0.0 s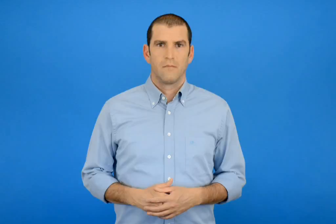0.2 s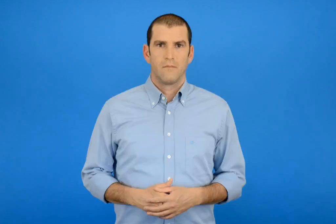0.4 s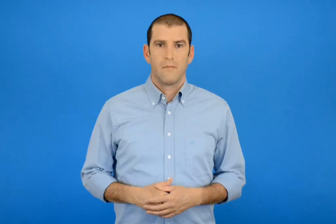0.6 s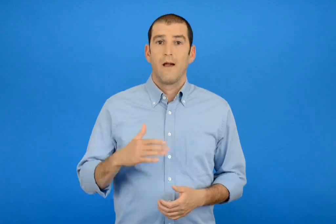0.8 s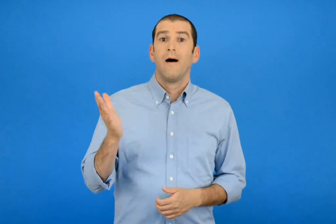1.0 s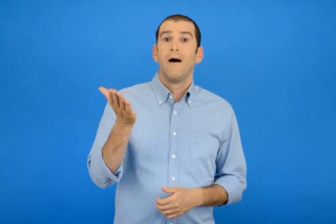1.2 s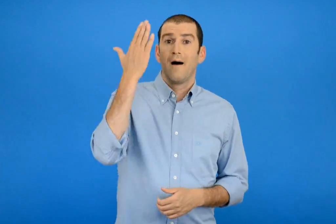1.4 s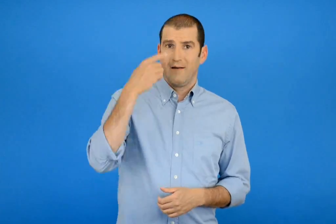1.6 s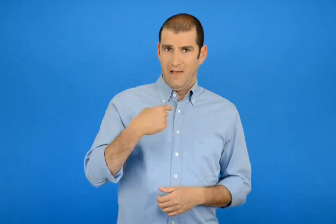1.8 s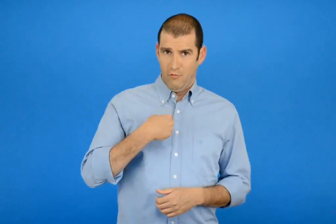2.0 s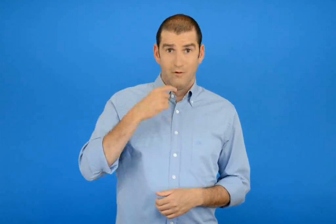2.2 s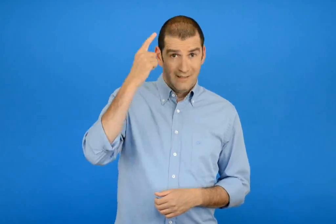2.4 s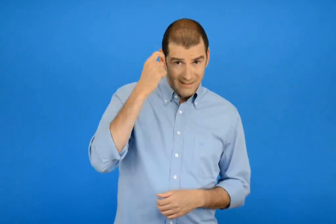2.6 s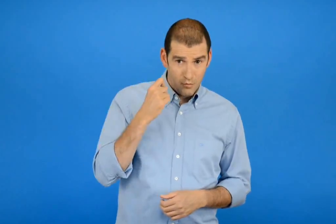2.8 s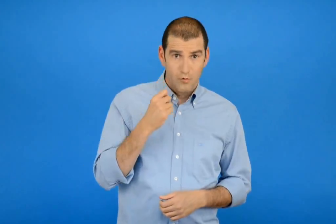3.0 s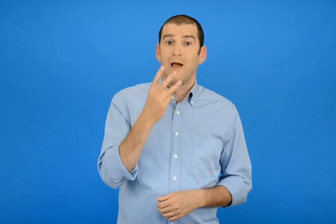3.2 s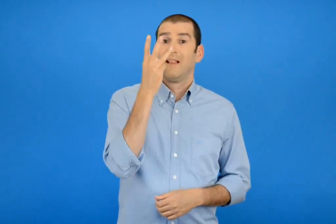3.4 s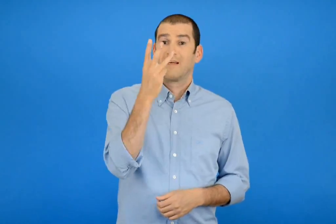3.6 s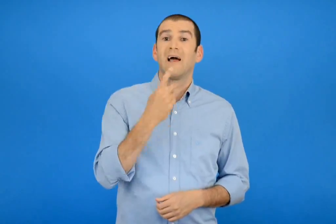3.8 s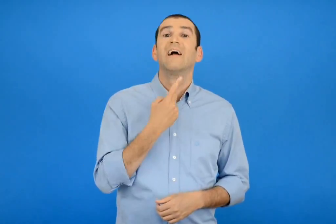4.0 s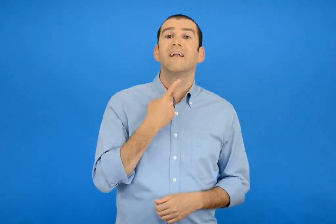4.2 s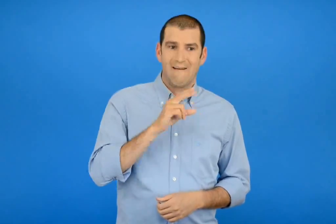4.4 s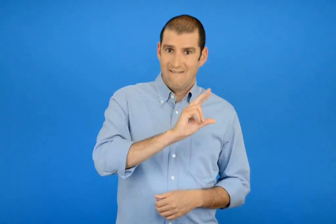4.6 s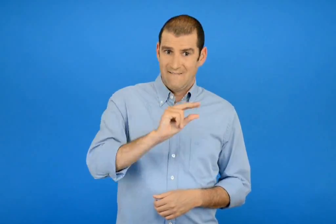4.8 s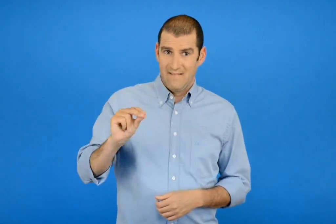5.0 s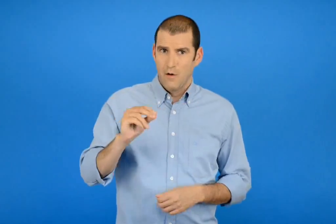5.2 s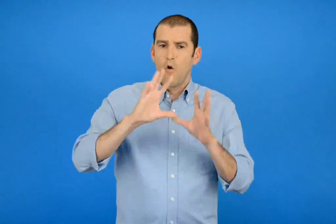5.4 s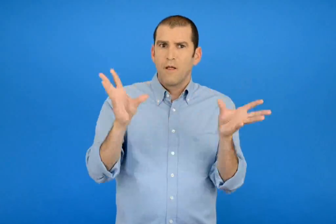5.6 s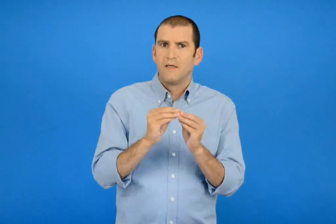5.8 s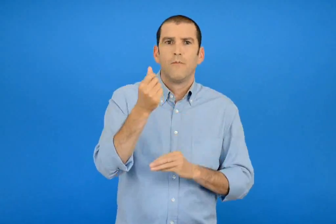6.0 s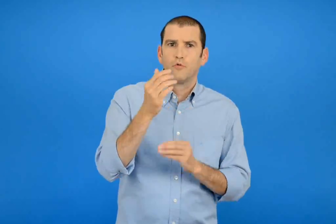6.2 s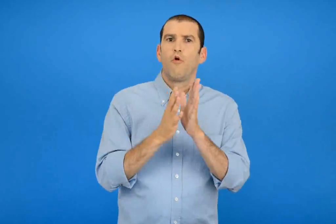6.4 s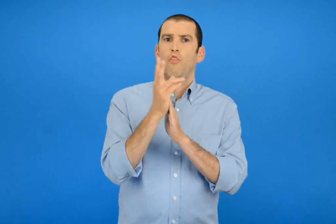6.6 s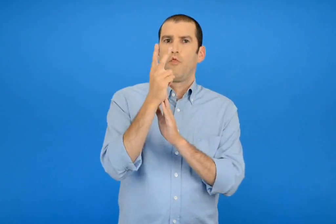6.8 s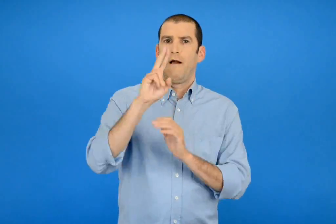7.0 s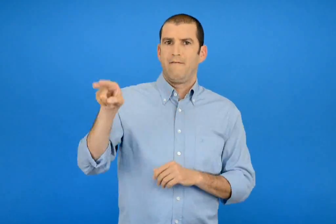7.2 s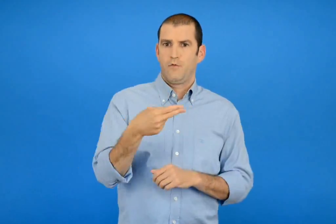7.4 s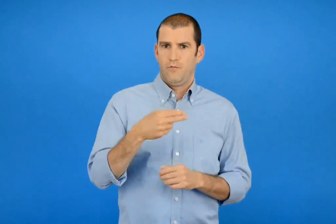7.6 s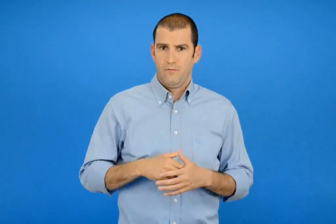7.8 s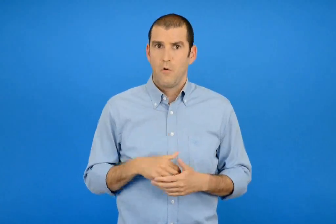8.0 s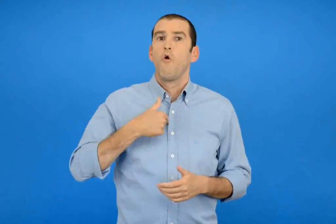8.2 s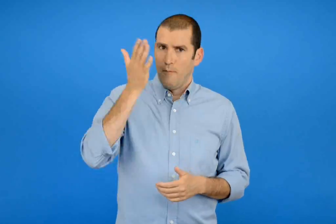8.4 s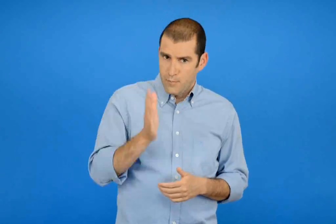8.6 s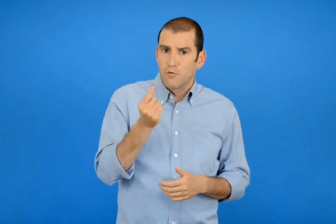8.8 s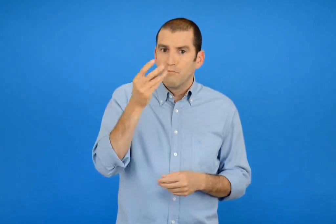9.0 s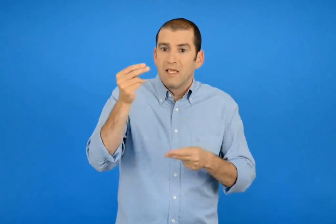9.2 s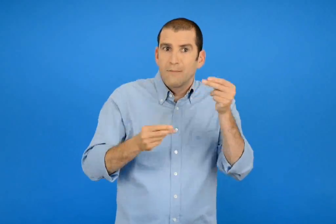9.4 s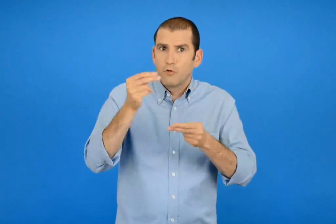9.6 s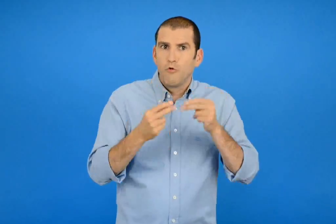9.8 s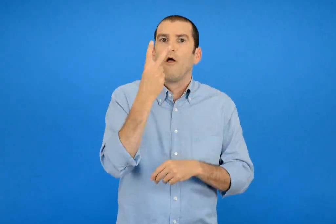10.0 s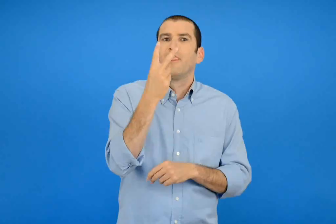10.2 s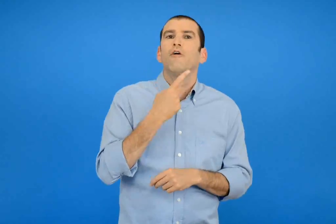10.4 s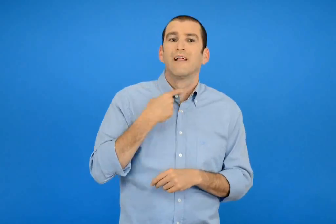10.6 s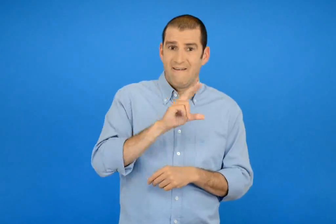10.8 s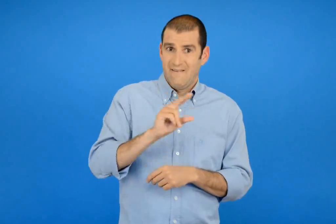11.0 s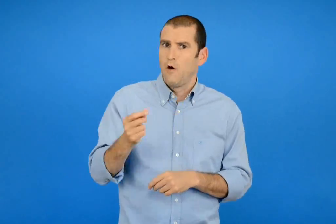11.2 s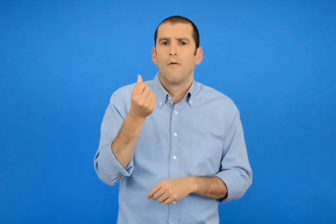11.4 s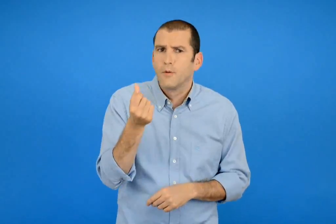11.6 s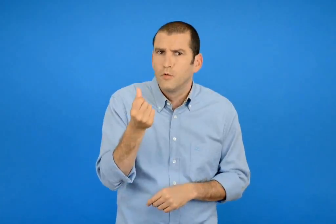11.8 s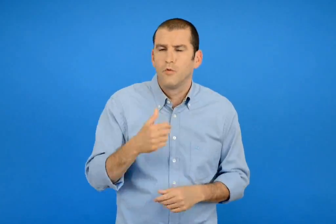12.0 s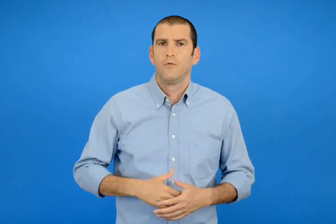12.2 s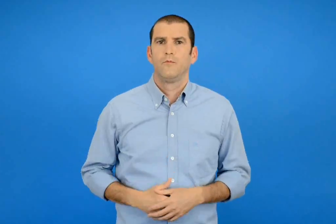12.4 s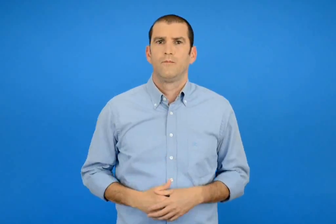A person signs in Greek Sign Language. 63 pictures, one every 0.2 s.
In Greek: αν ξέρω ότι 3 ιδιά γλυκά κοστίζουν 12 € μπορώ να υπολογίσω πόσο κοστίζουν 2 ιδιά γλυκά ;
